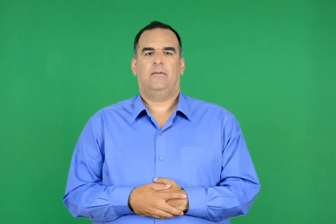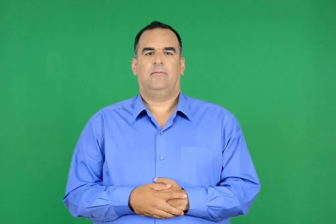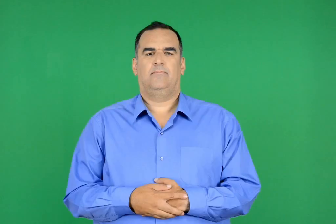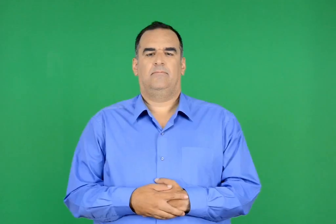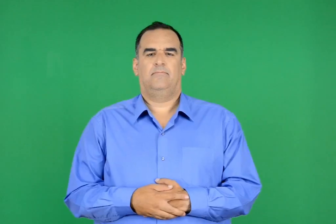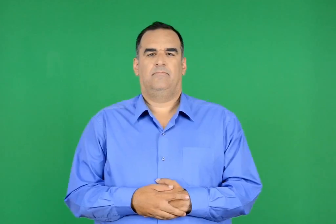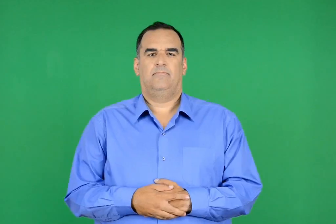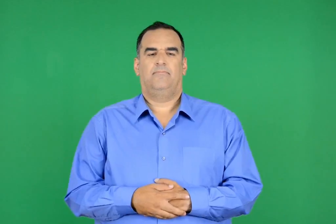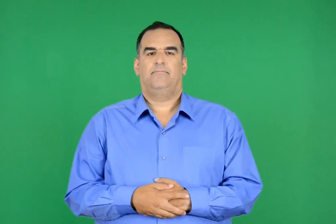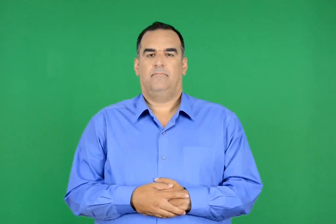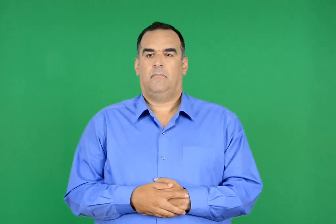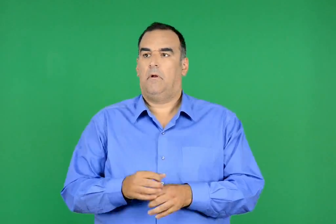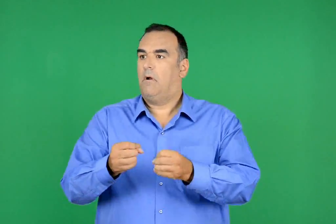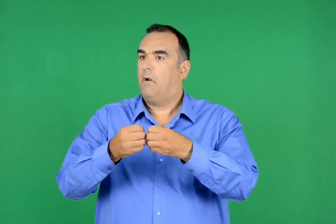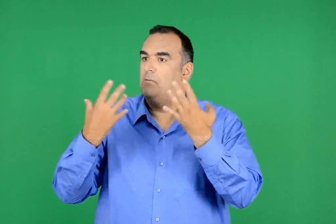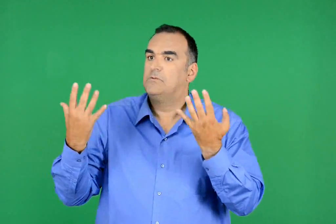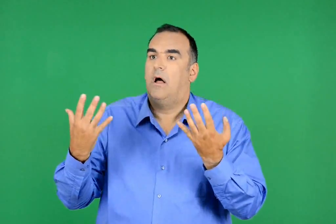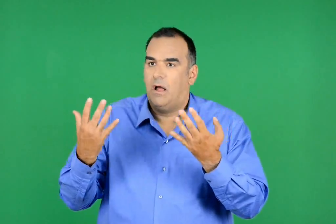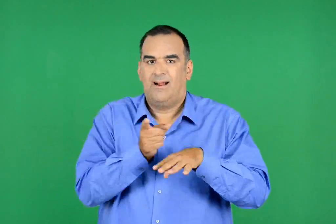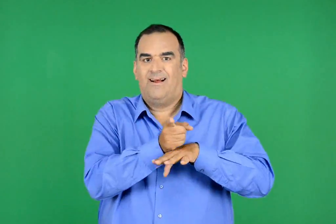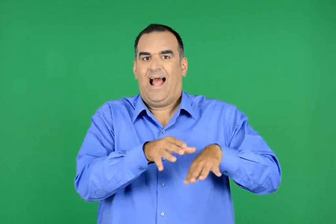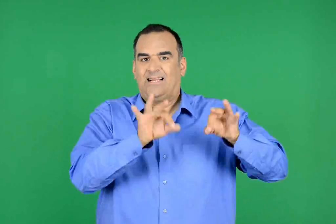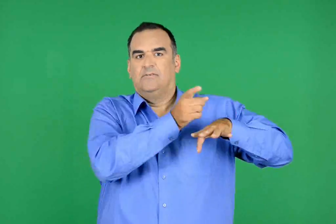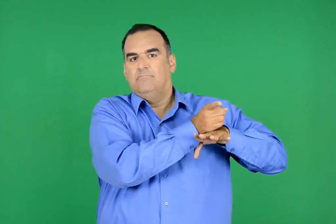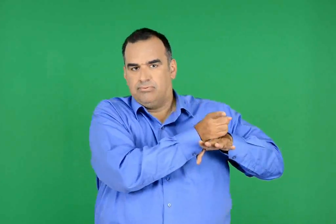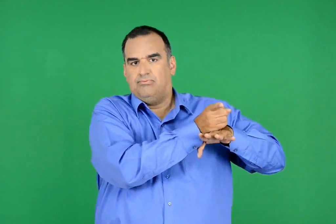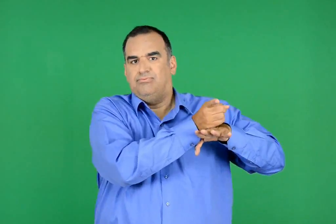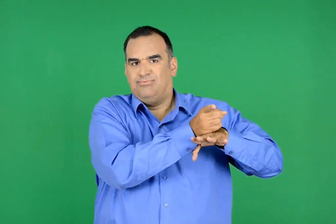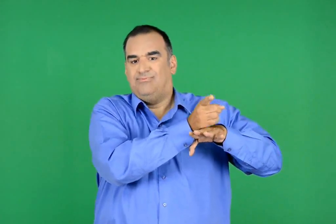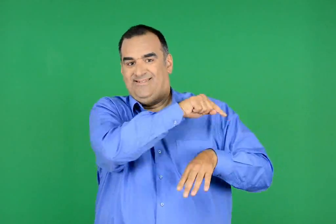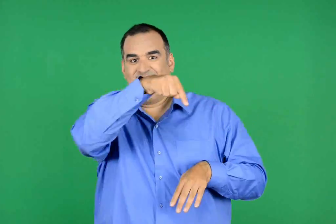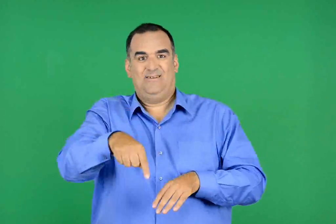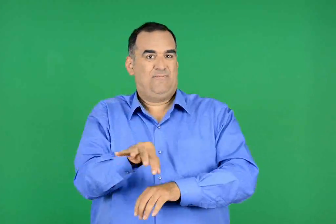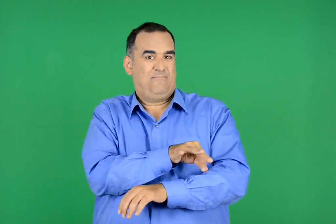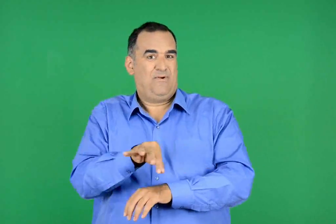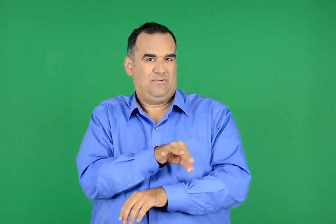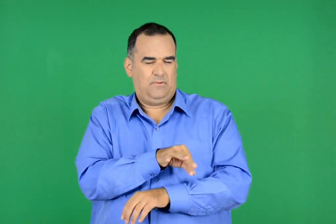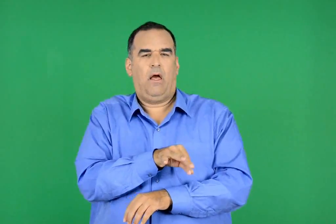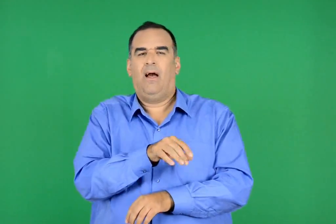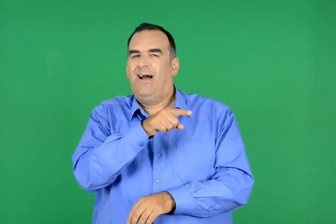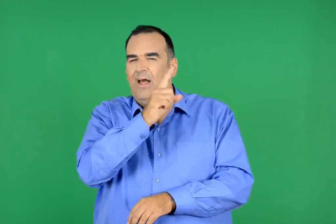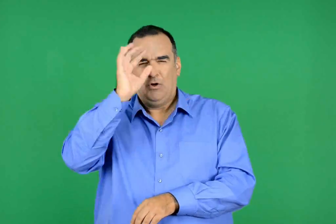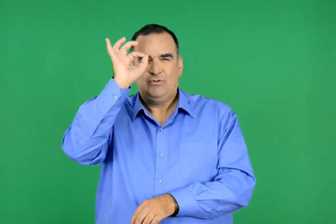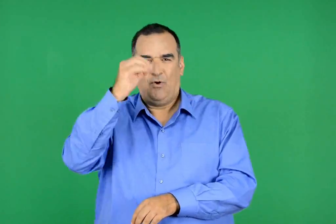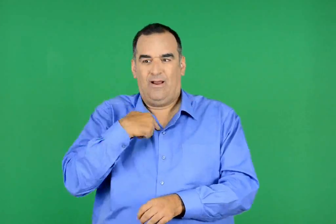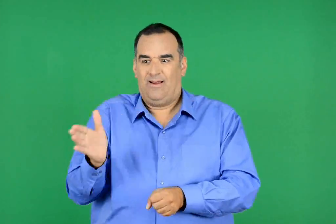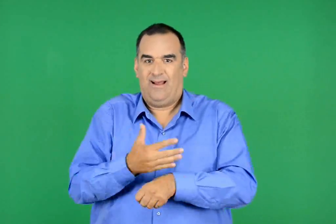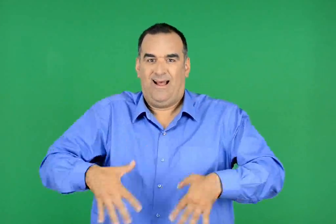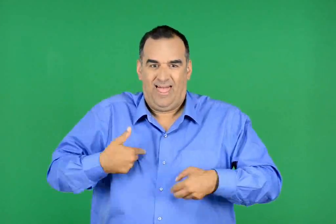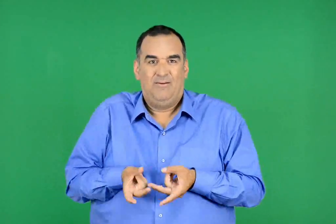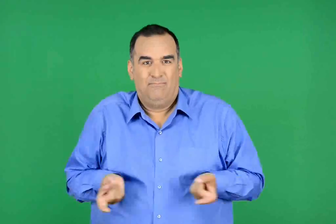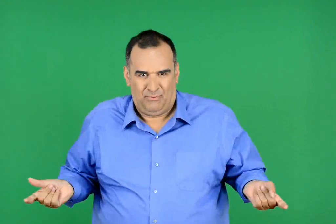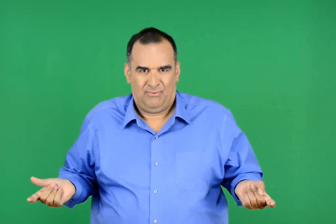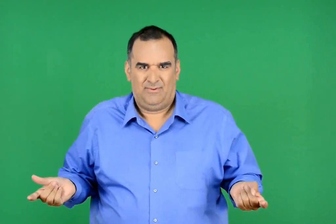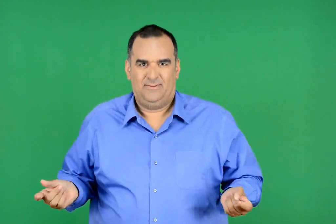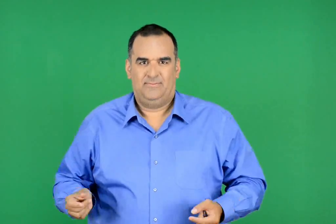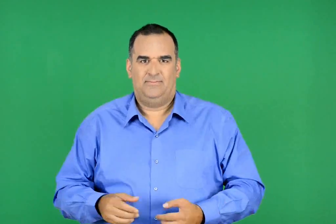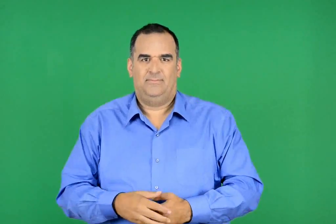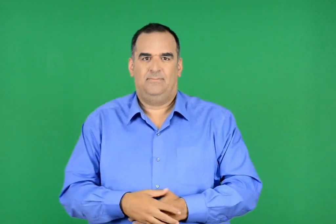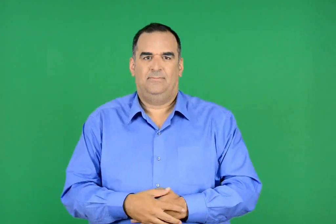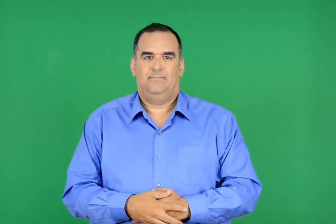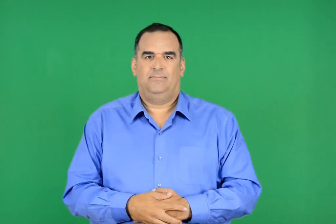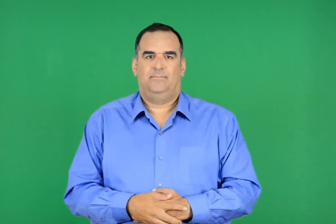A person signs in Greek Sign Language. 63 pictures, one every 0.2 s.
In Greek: έχομε πληροφορηθεί ότι άρχισαν να κινούνται τανκς με κατεύθυνση το πολυτεχνείο , ωστόσο πιστεύουμε ότι πρόκειται για εκφοβισμό και τρομοκρατία
